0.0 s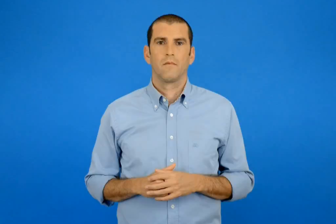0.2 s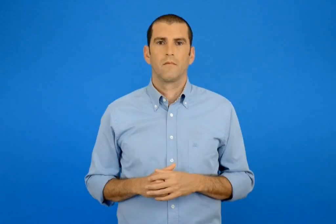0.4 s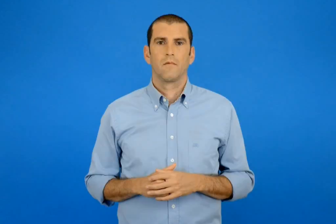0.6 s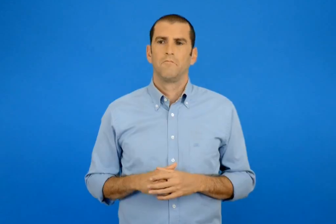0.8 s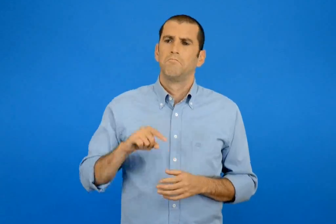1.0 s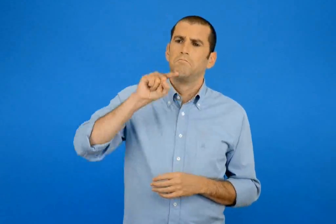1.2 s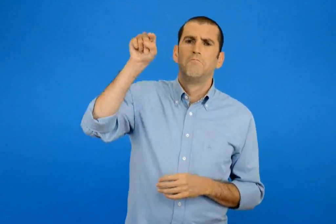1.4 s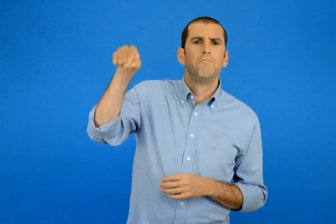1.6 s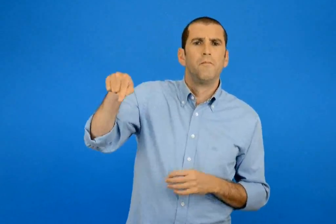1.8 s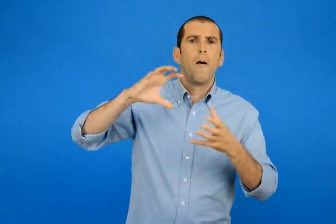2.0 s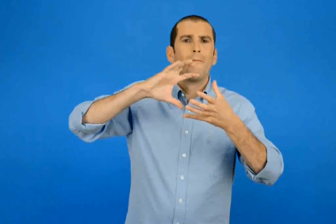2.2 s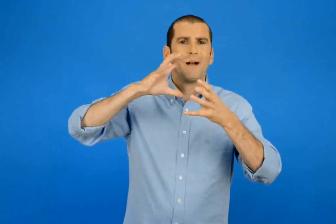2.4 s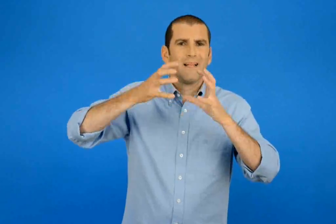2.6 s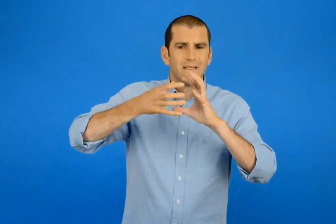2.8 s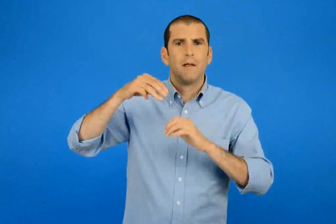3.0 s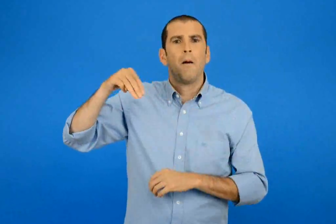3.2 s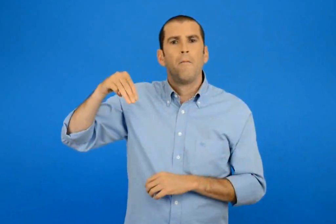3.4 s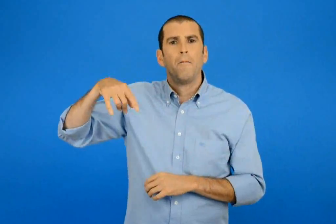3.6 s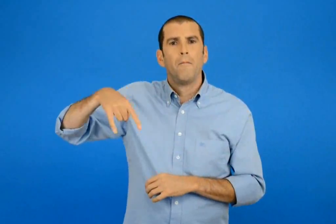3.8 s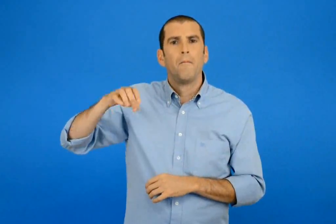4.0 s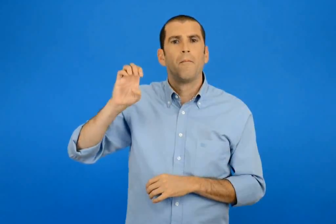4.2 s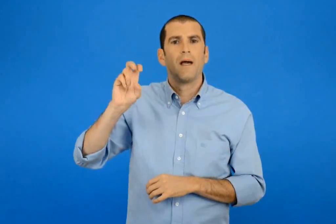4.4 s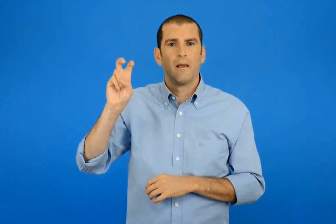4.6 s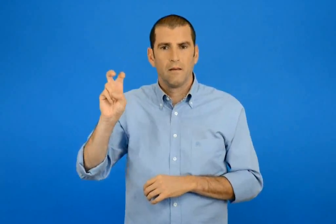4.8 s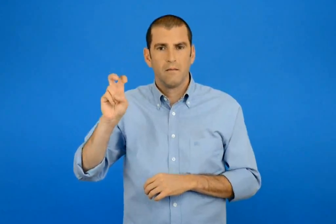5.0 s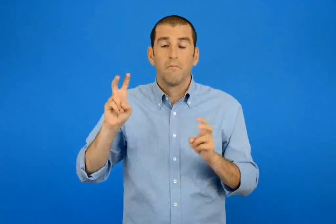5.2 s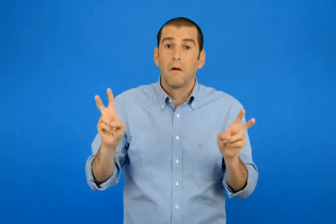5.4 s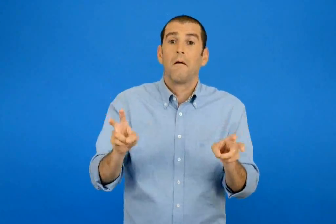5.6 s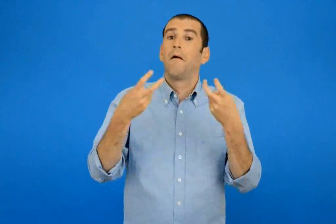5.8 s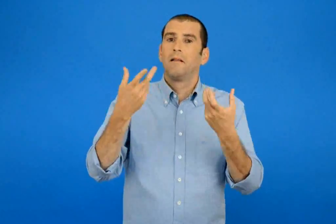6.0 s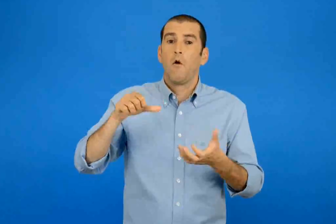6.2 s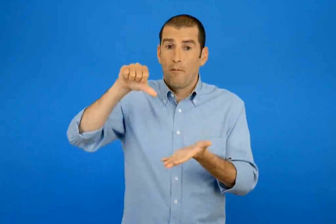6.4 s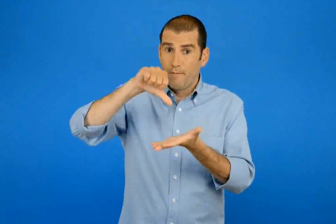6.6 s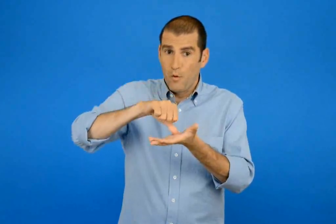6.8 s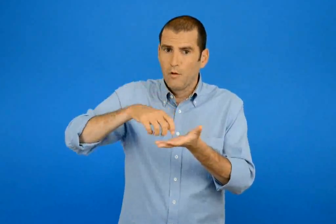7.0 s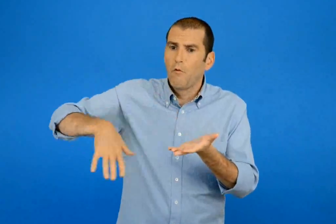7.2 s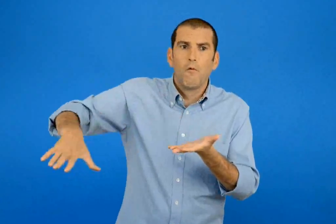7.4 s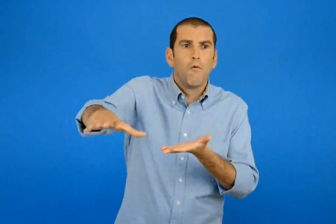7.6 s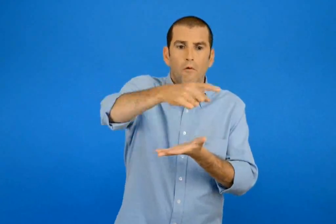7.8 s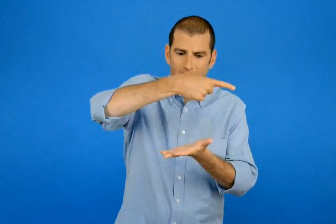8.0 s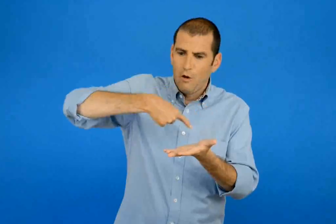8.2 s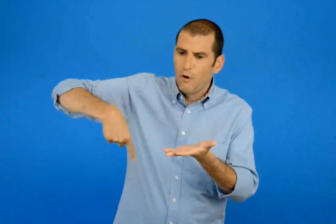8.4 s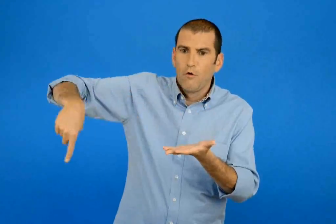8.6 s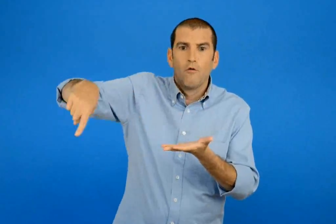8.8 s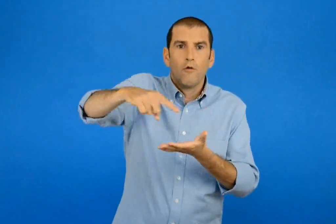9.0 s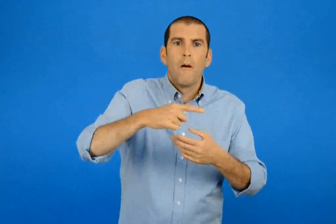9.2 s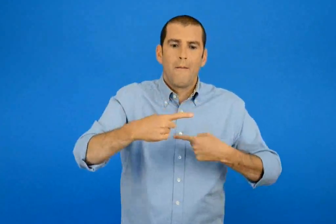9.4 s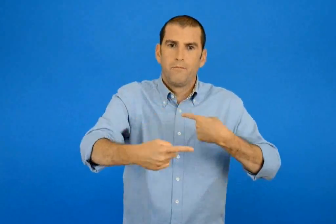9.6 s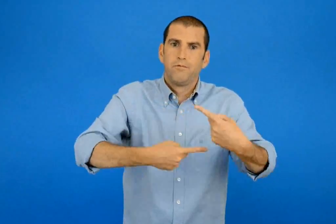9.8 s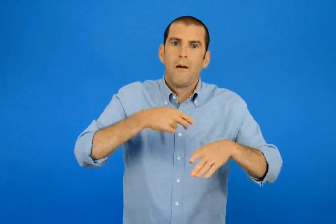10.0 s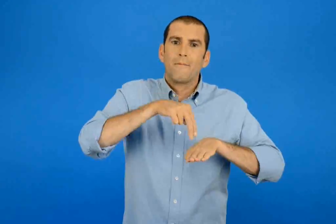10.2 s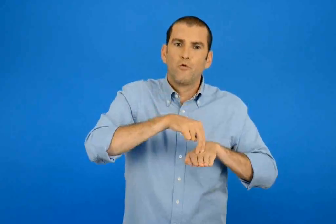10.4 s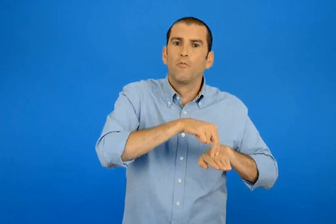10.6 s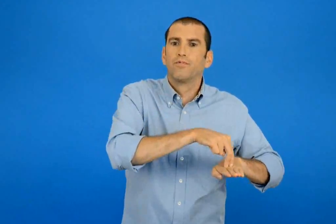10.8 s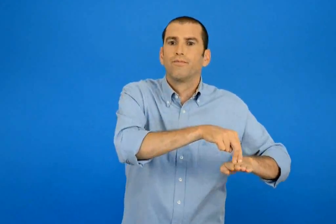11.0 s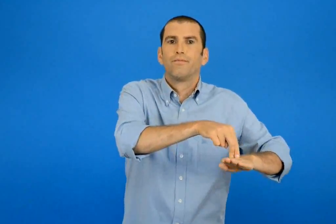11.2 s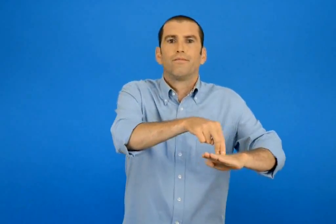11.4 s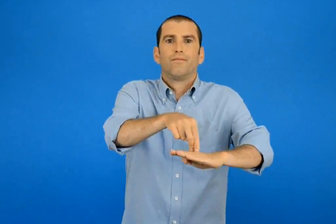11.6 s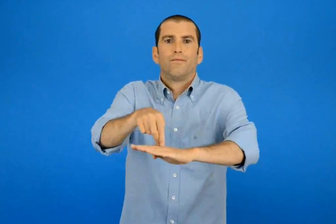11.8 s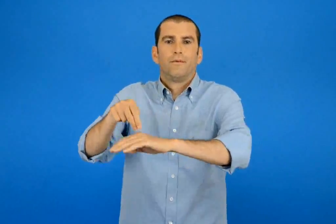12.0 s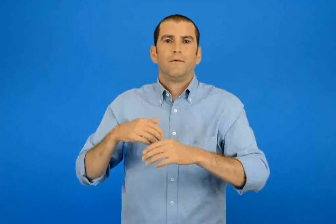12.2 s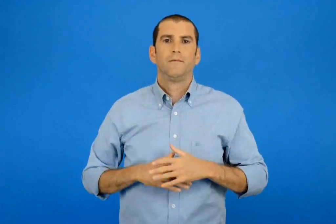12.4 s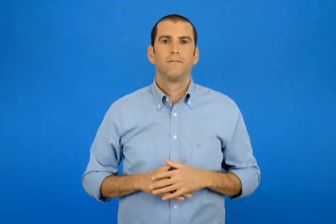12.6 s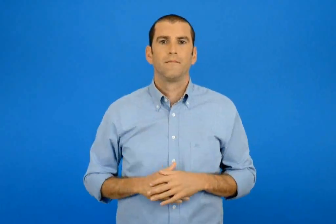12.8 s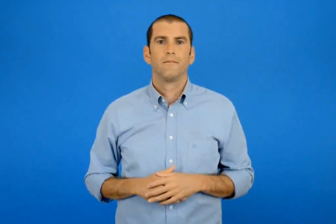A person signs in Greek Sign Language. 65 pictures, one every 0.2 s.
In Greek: στον πλανήτη μπεχ ανακάλυψαν ένα πεζοδρόμιο κυλιόμενο που γυρίζει γύρω από όλη την πόλη
